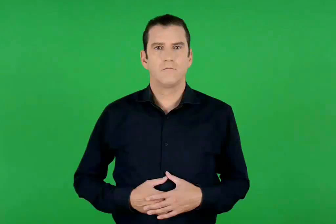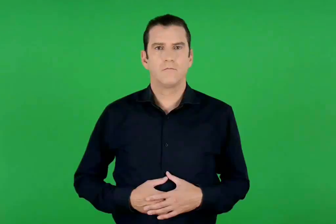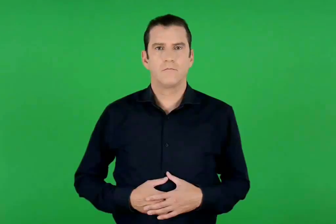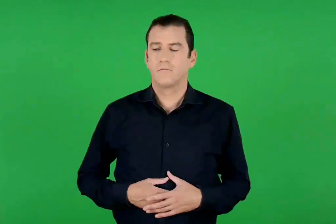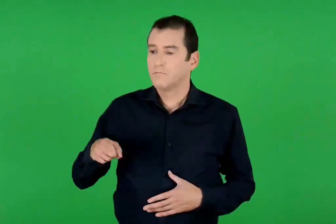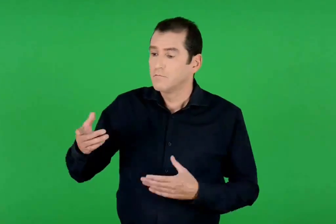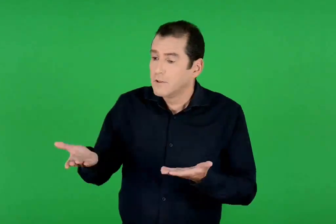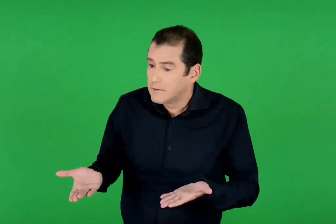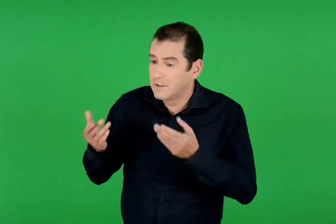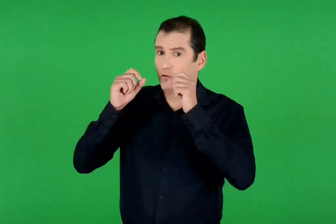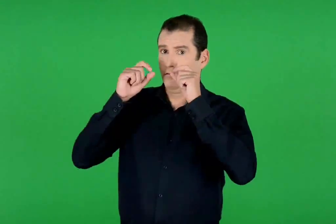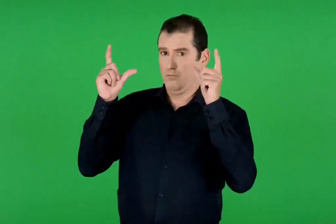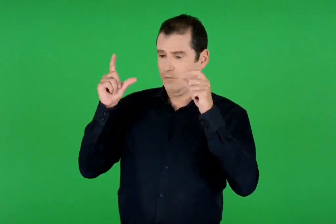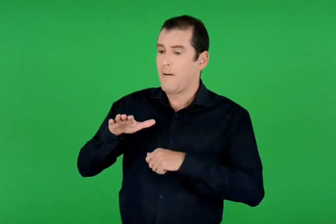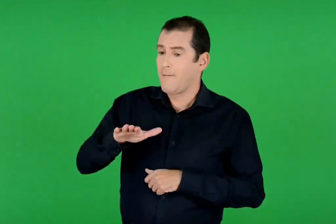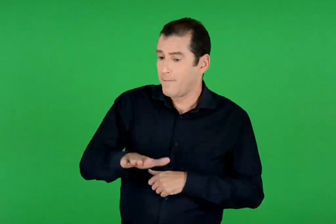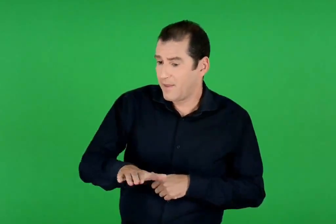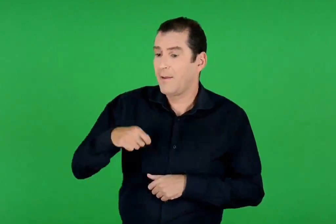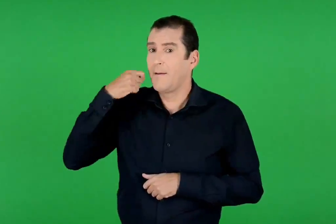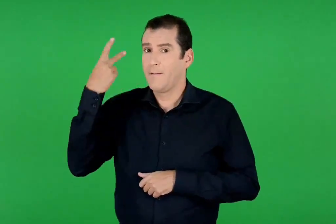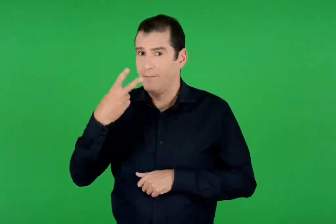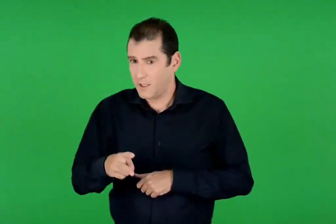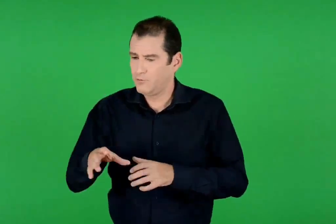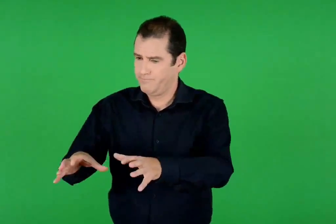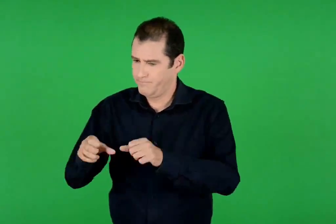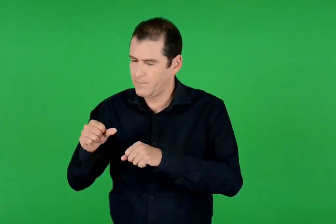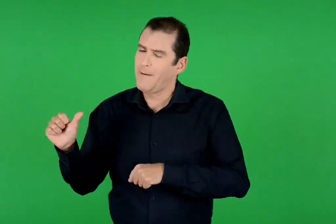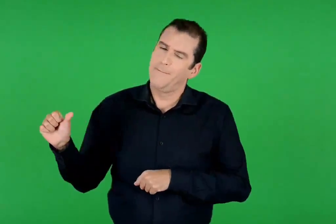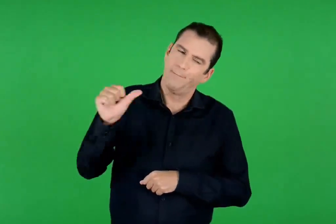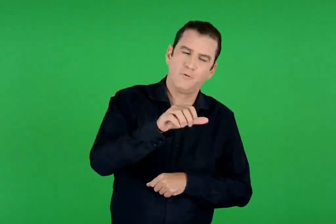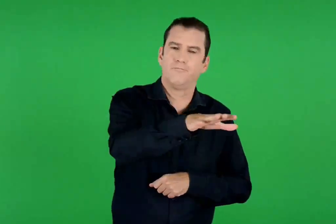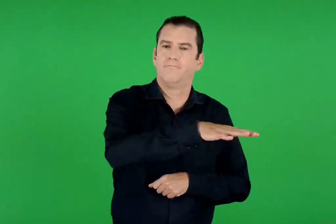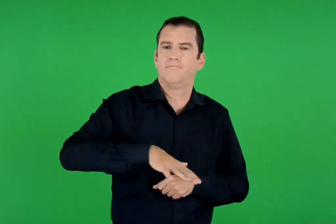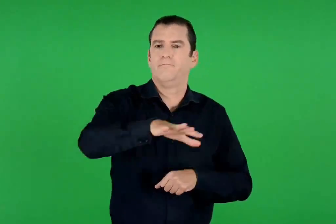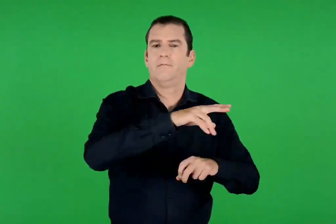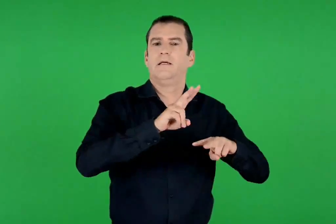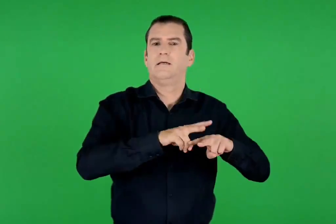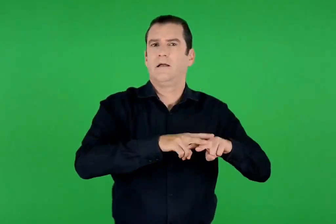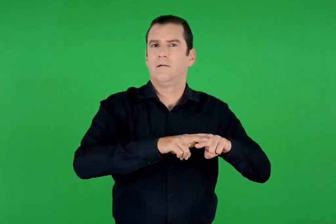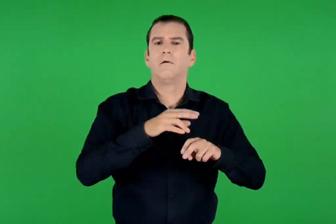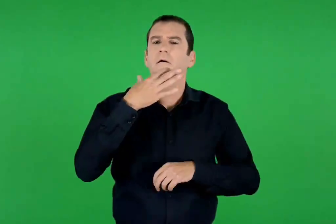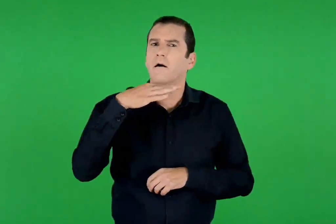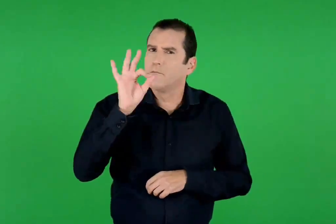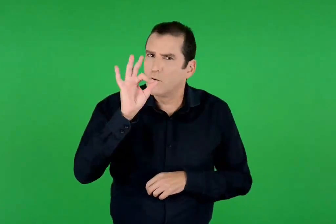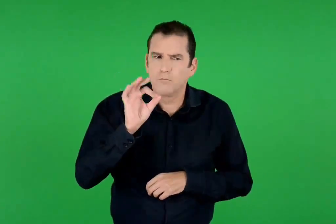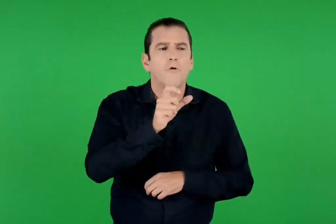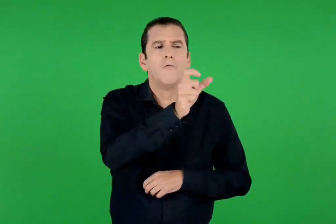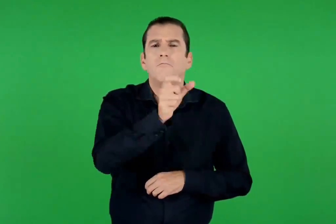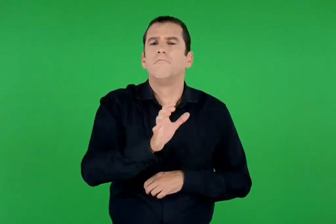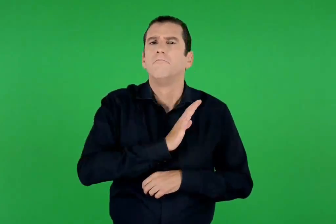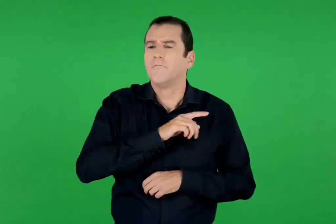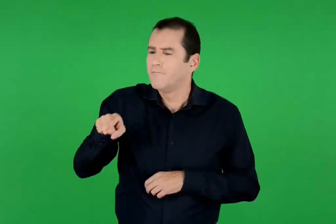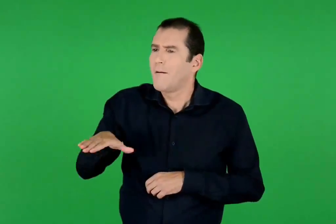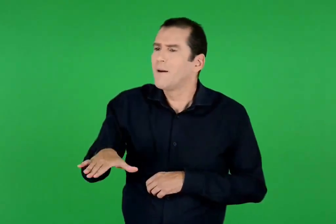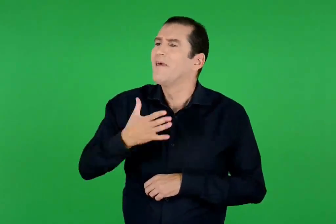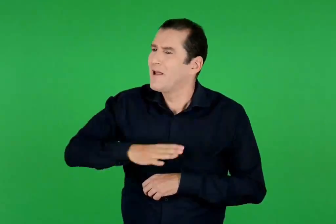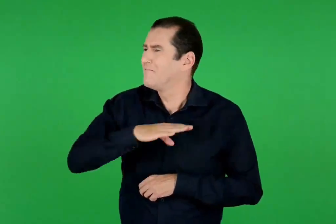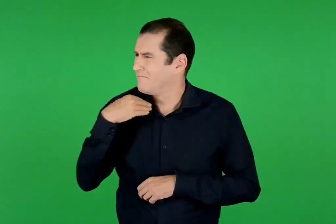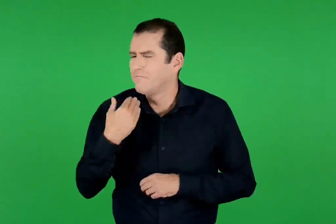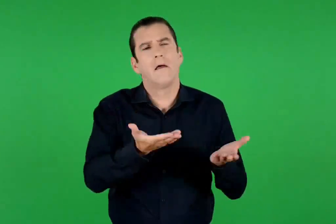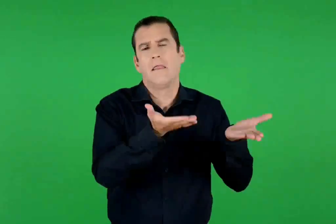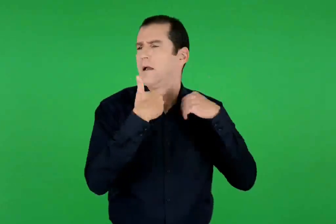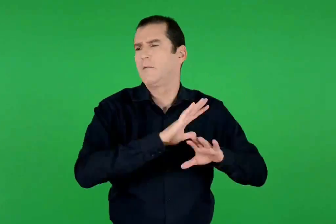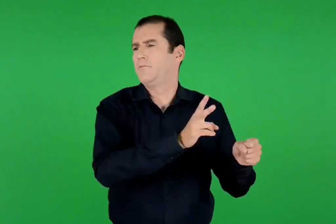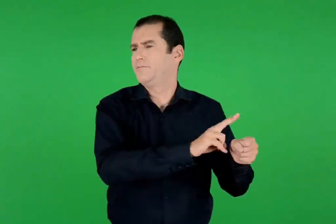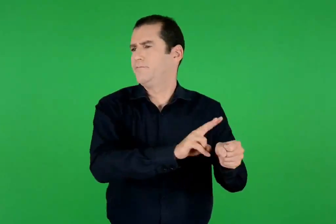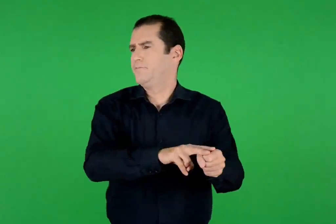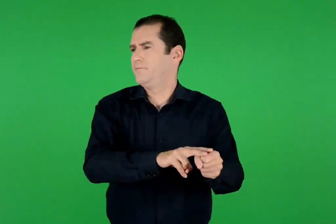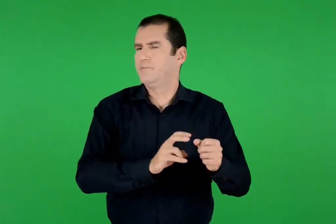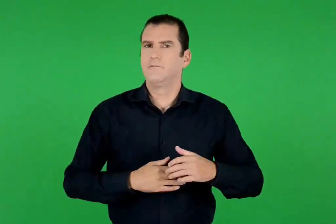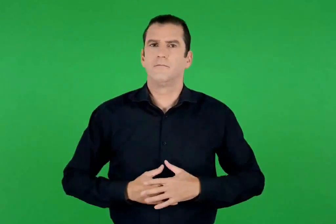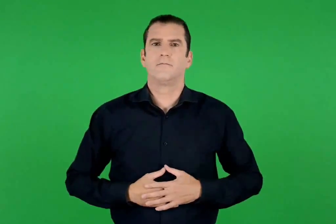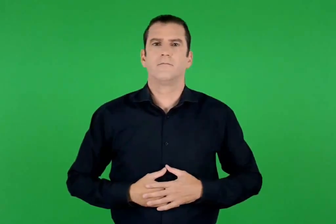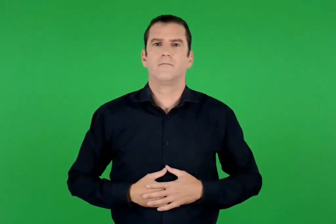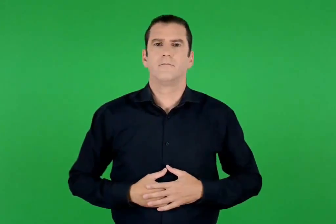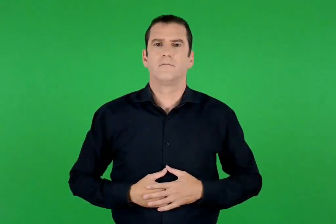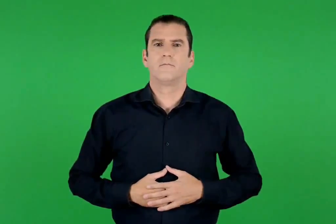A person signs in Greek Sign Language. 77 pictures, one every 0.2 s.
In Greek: σήκω , πάρε το παιδί και τη μητέρα του και γύρισε στη χώρα του ισραήλ , γιατί πέθαναν όσοι ήθελαν να θανατώσουν το παιδί
